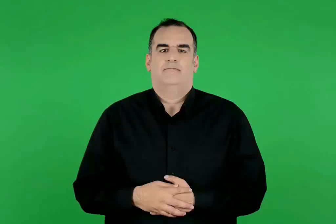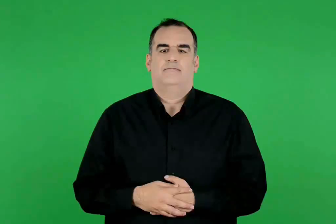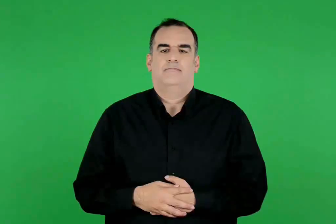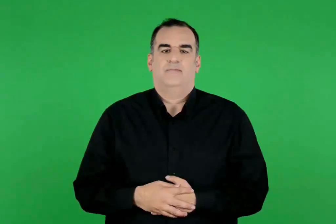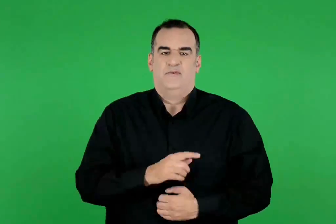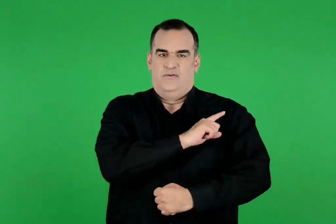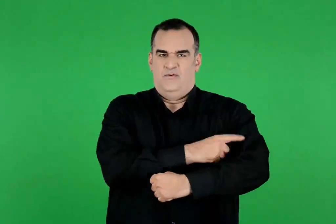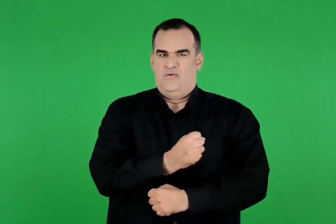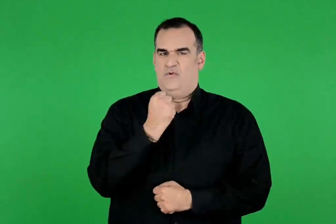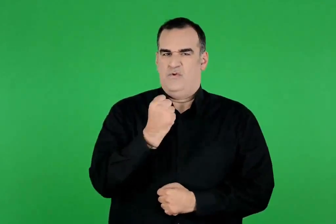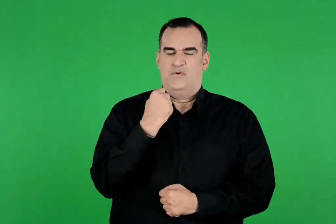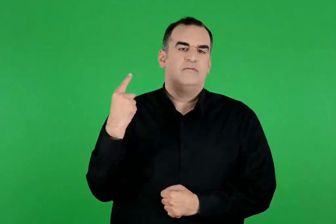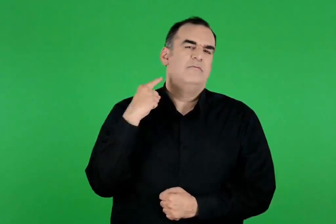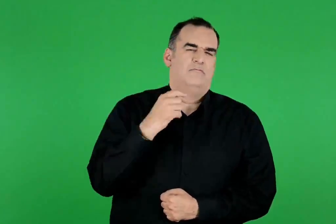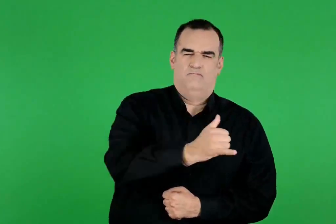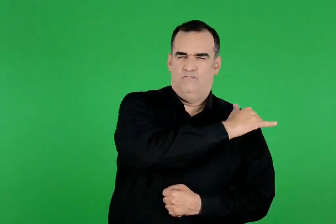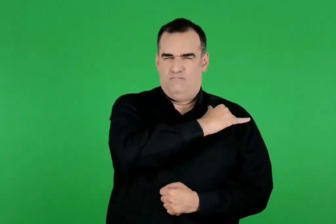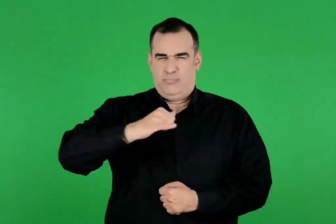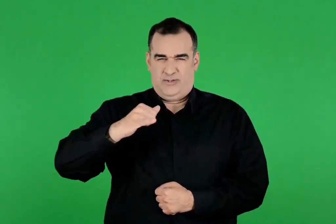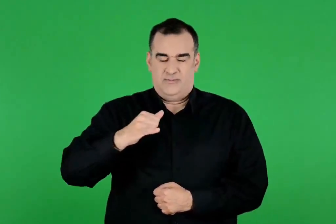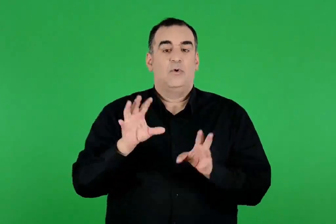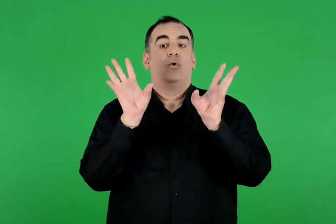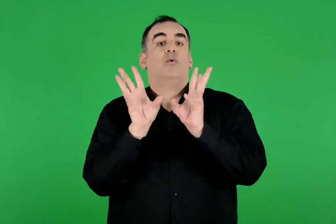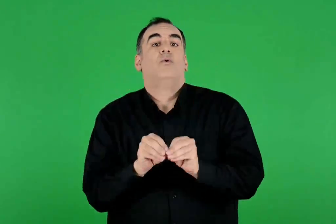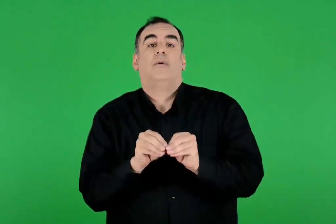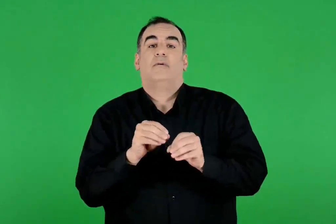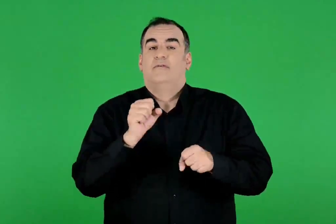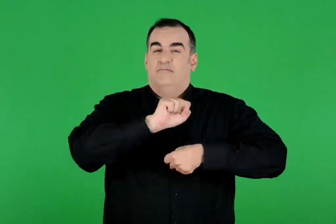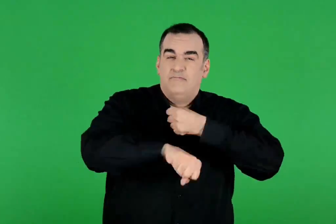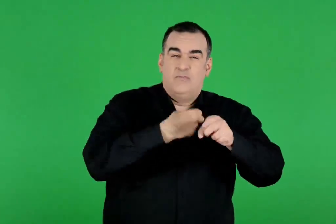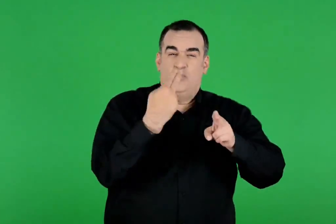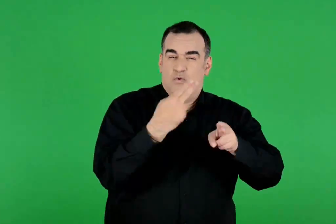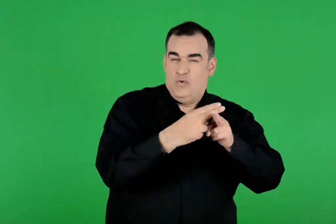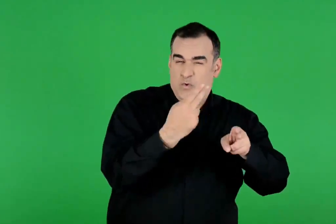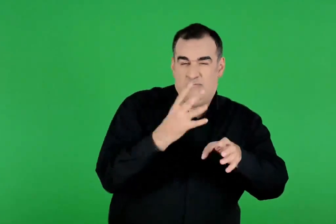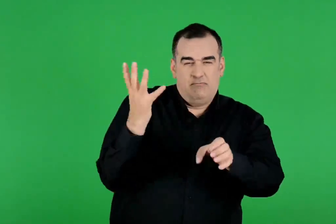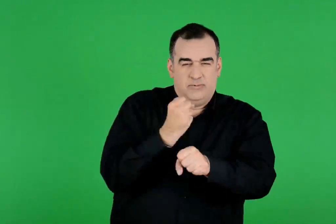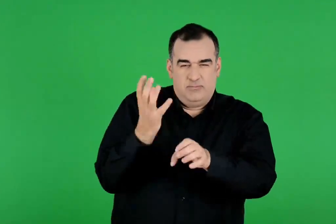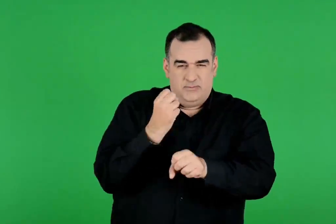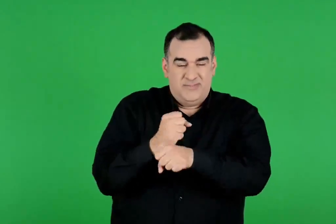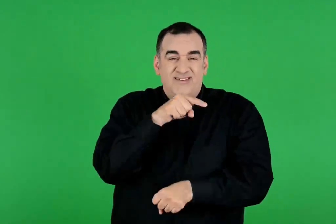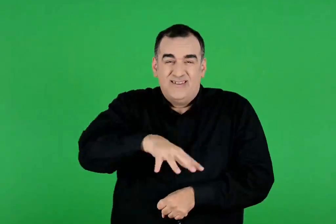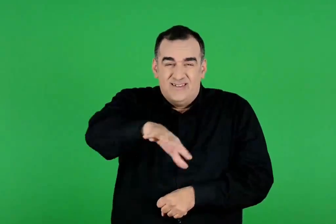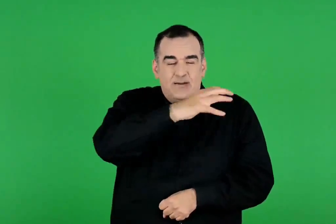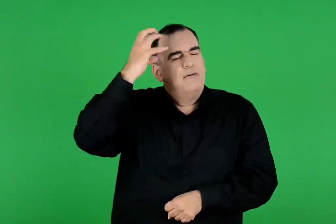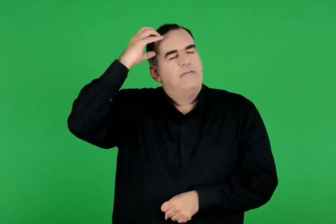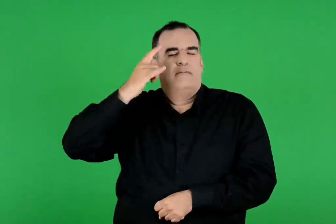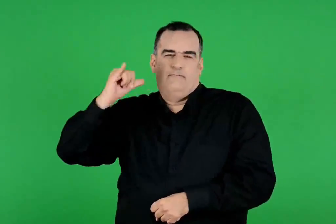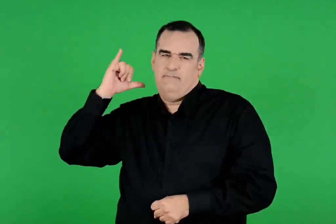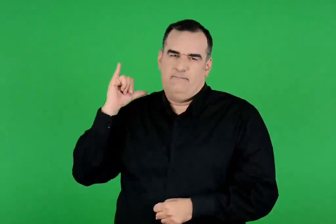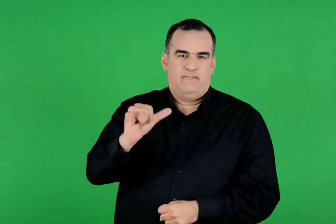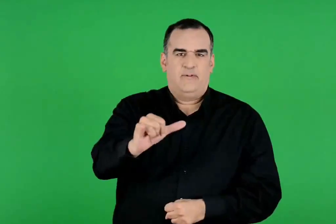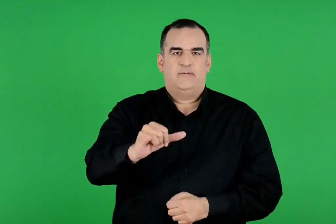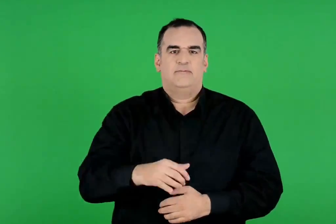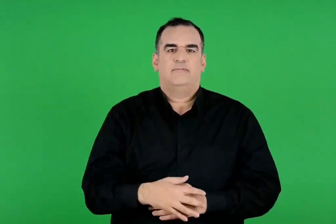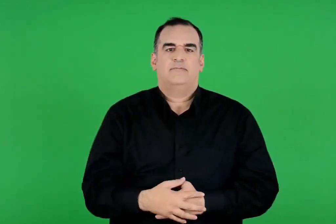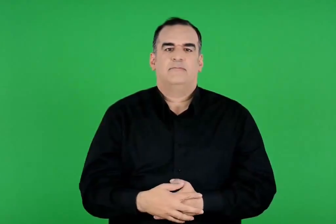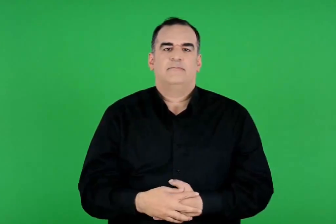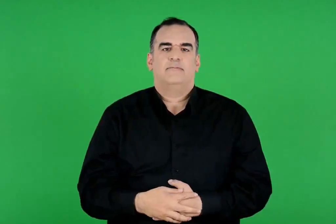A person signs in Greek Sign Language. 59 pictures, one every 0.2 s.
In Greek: ήταν ατρόμητος κι ανίκητος και τα κατορθώματά του άθλοι έμειναν για πάντα αξέχαστα
